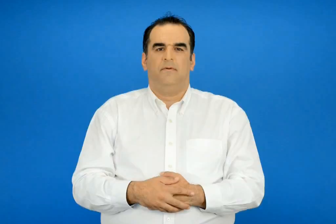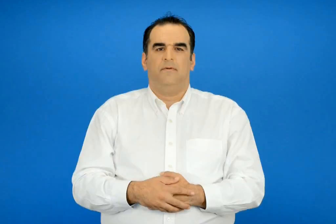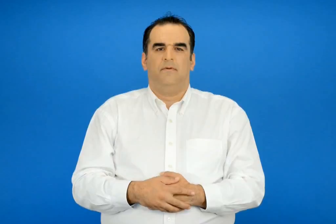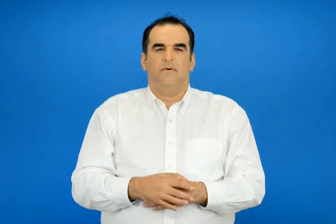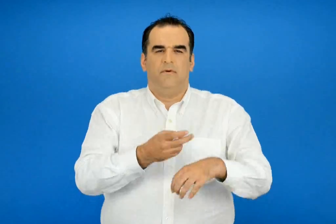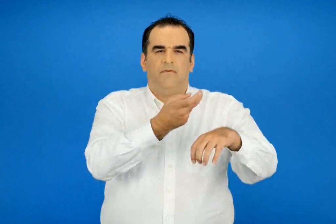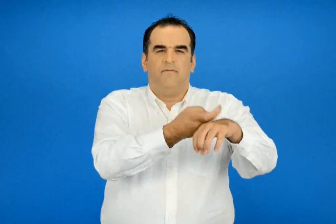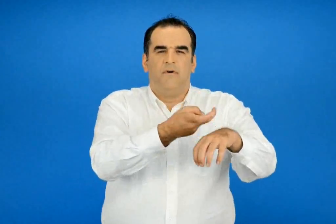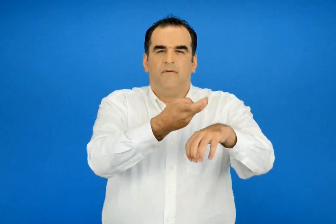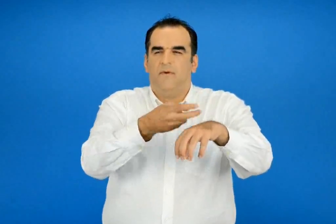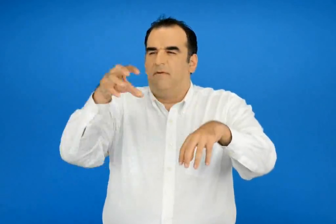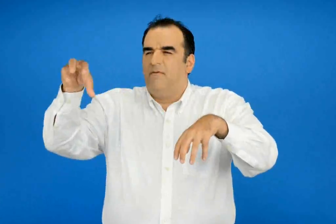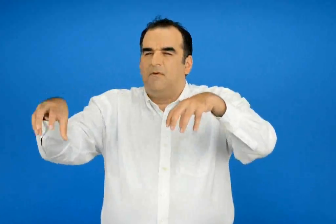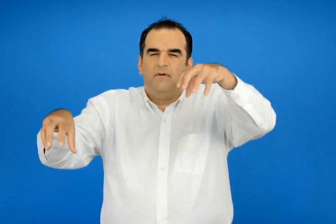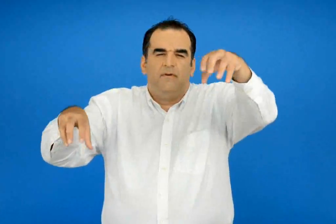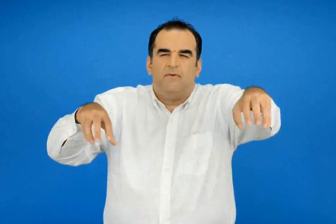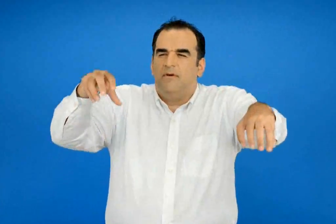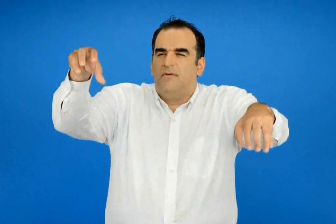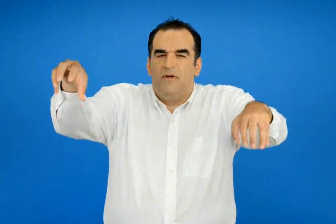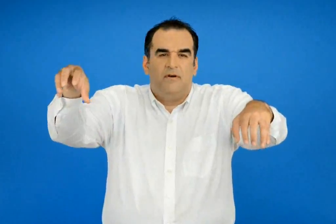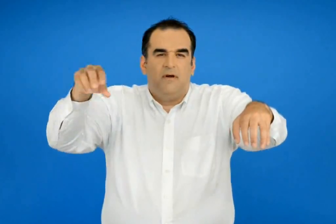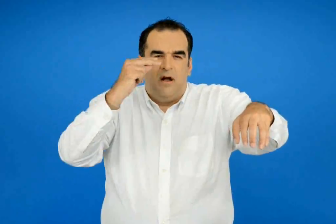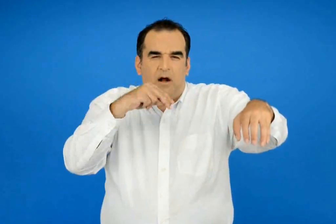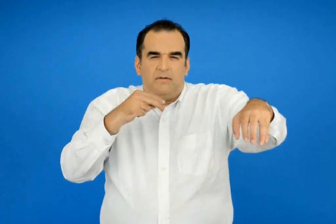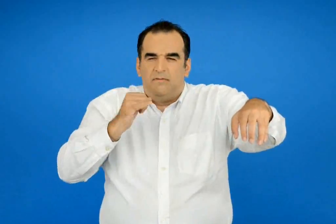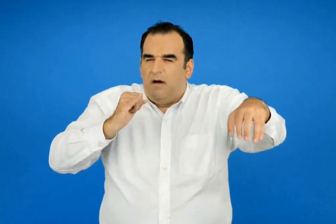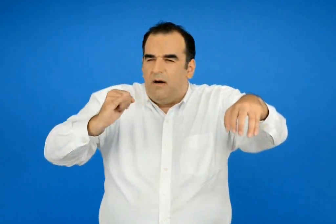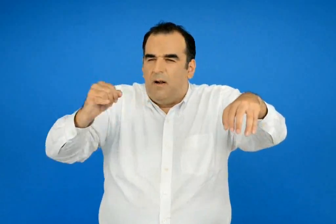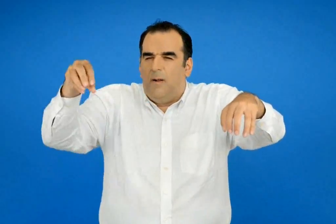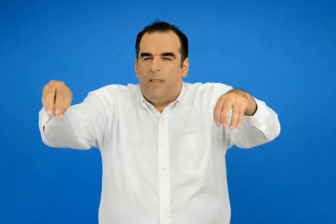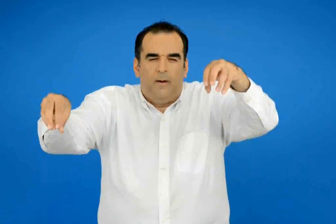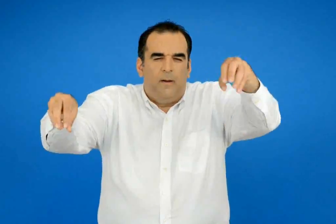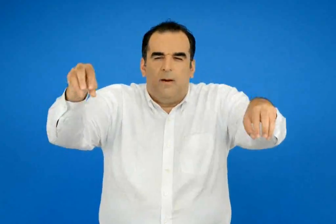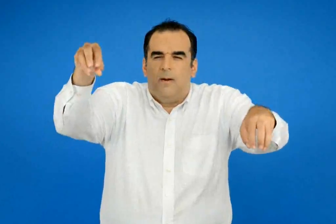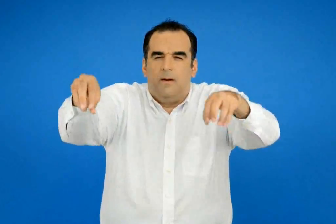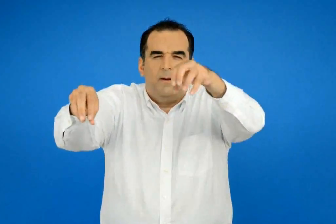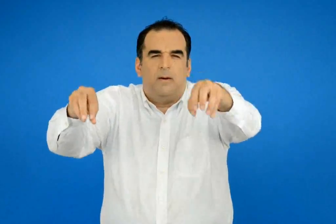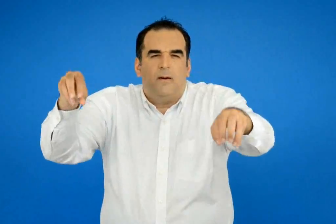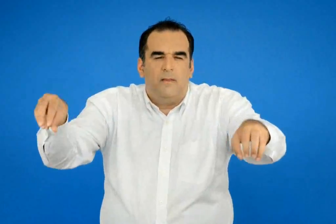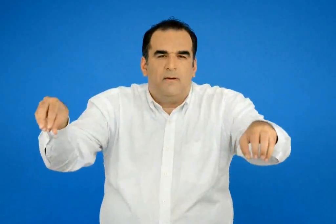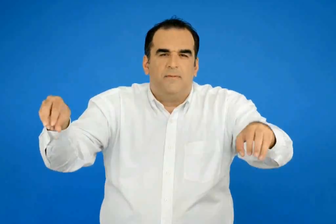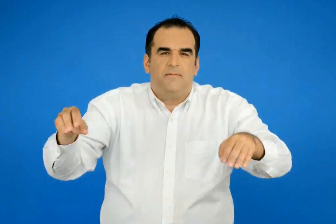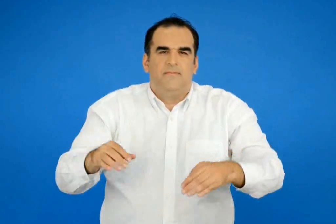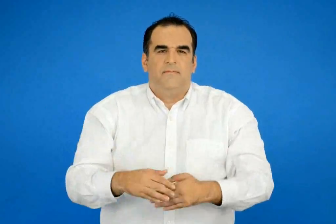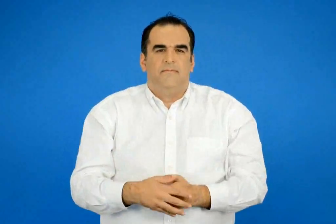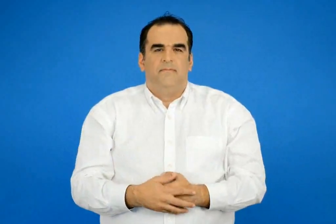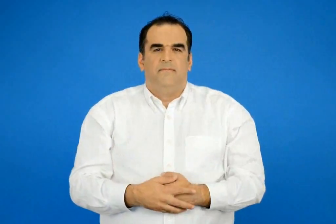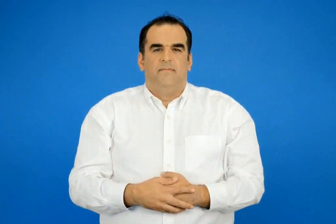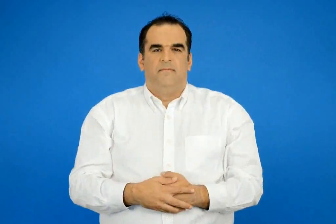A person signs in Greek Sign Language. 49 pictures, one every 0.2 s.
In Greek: και ψηλά στα βουναλάκια ταπεινά ερημοκλησάκια
